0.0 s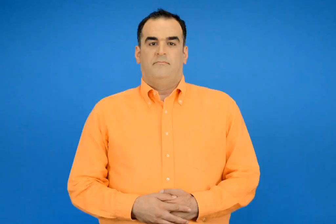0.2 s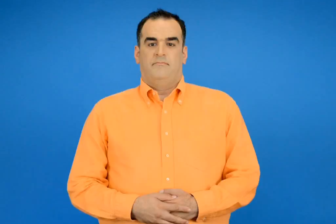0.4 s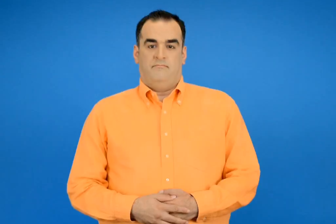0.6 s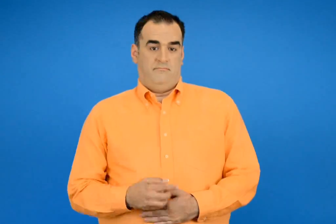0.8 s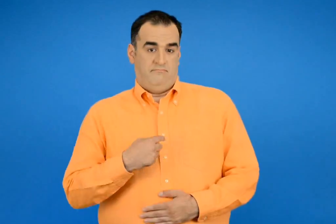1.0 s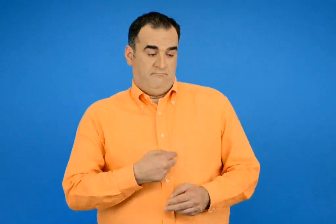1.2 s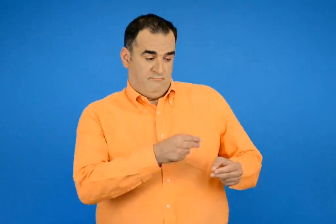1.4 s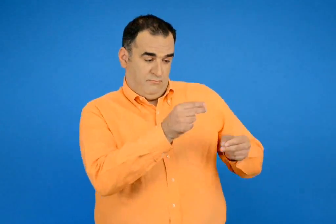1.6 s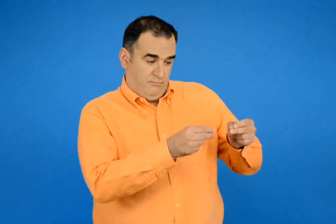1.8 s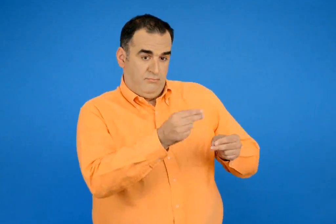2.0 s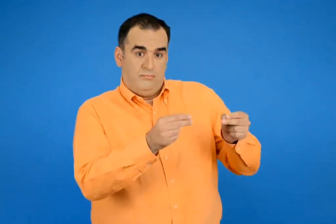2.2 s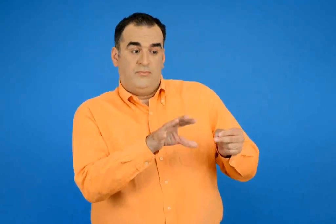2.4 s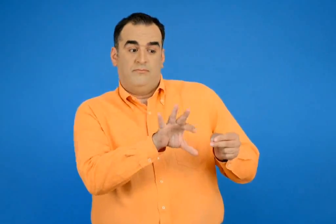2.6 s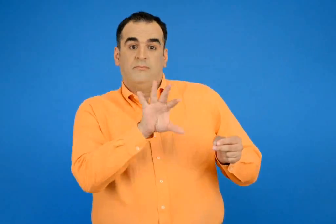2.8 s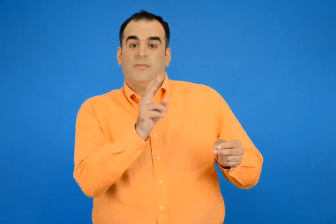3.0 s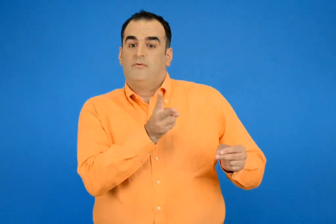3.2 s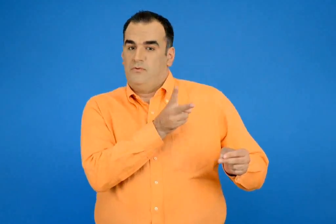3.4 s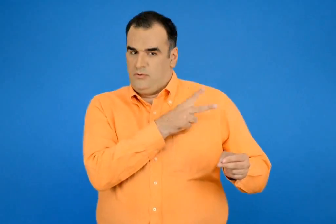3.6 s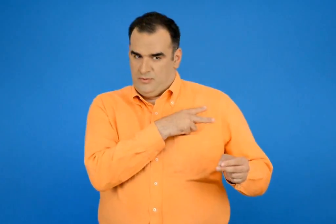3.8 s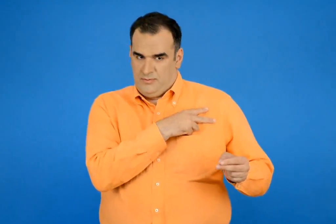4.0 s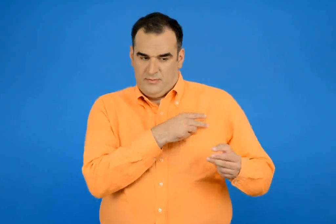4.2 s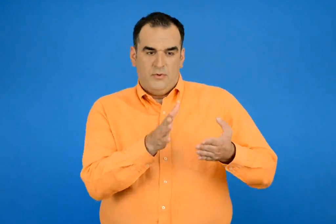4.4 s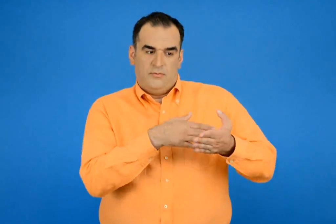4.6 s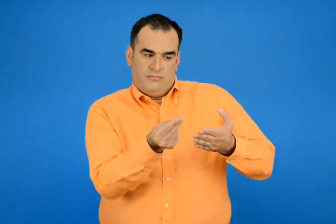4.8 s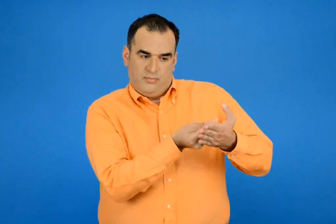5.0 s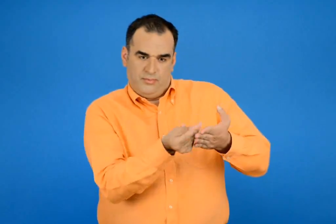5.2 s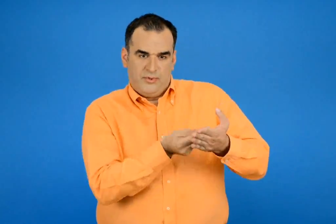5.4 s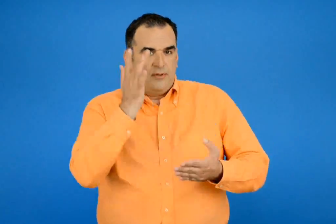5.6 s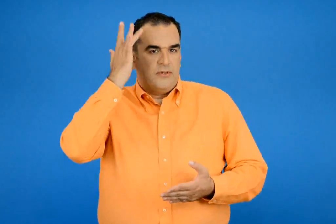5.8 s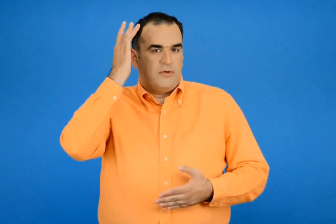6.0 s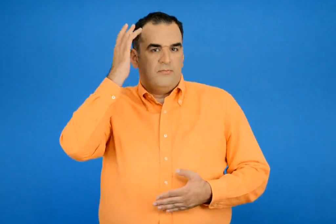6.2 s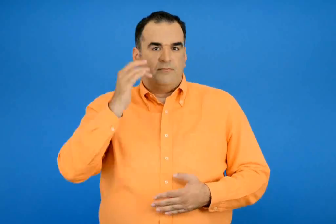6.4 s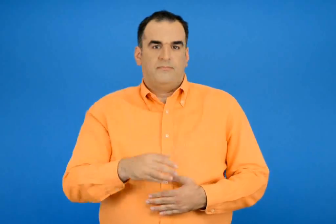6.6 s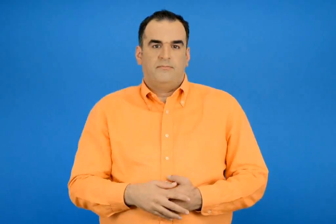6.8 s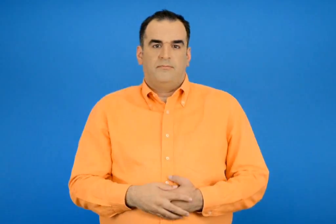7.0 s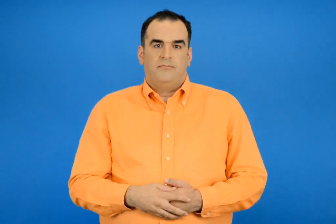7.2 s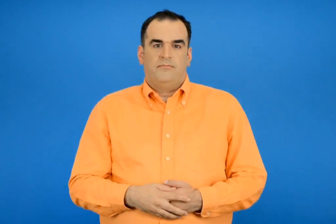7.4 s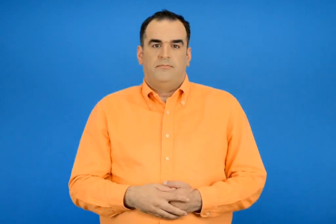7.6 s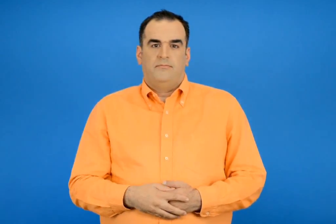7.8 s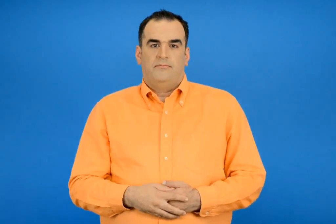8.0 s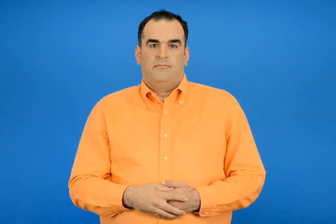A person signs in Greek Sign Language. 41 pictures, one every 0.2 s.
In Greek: διαλέγω τους σωστούς υπολογισμούς για να λύσω το πρόβλημα και τους χρωματίζω κίτρινους
